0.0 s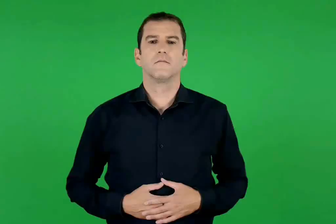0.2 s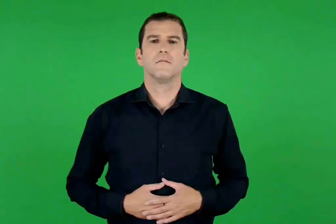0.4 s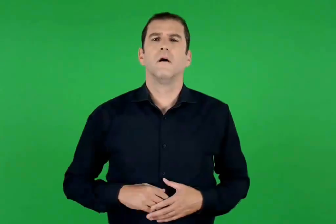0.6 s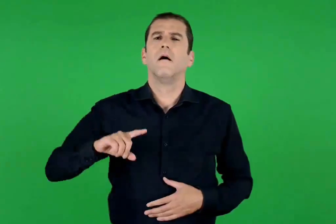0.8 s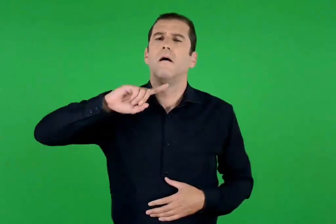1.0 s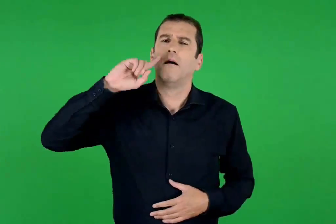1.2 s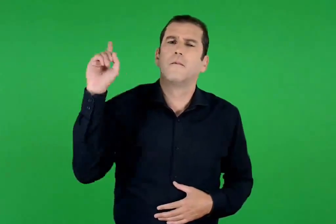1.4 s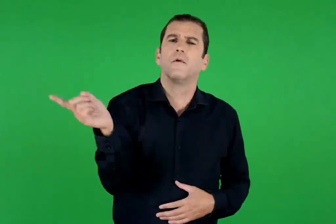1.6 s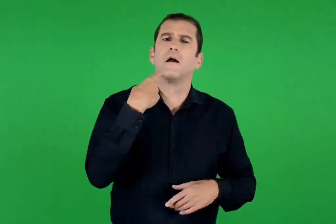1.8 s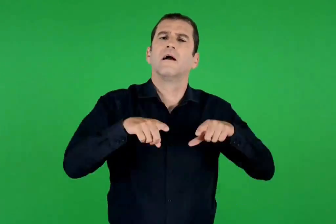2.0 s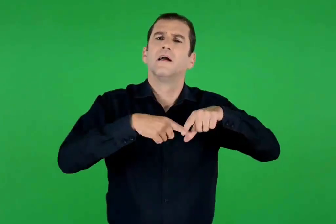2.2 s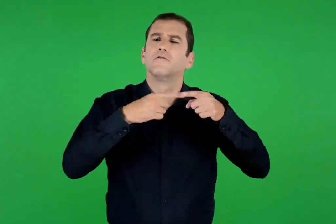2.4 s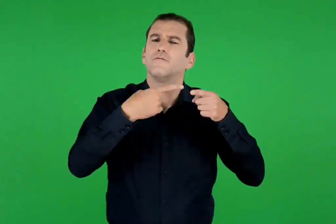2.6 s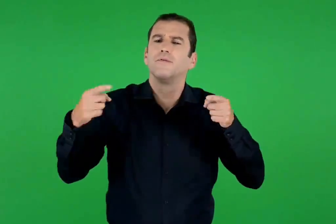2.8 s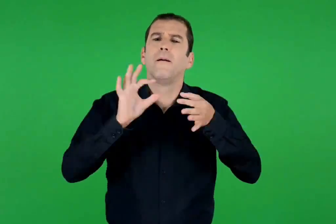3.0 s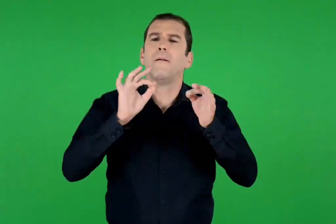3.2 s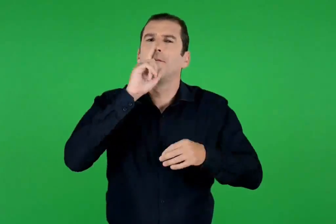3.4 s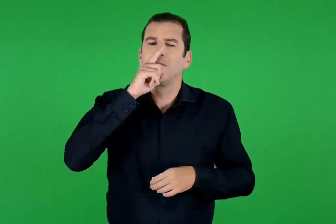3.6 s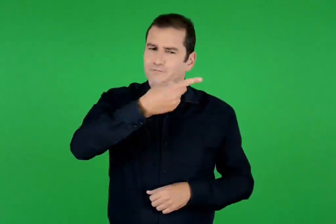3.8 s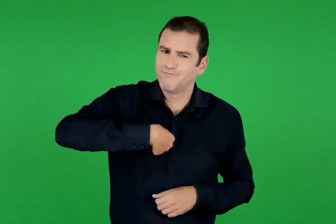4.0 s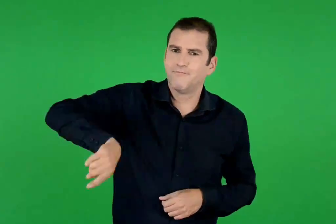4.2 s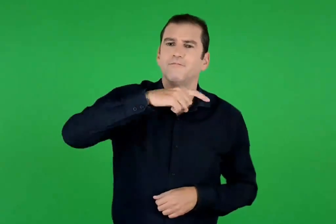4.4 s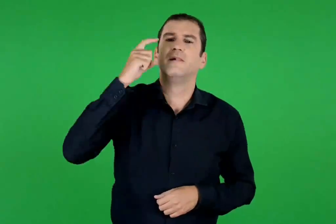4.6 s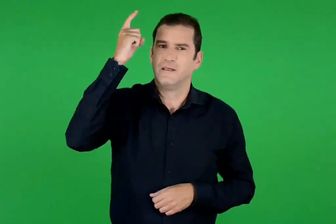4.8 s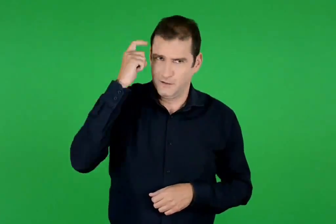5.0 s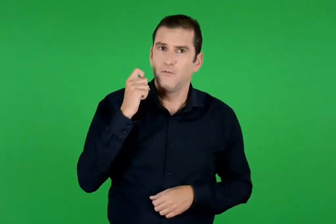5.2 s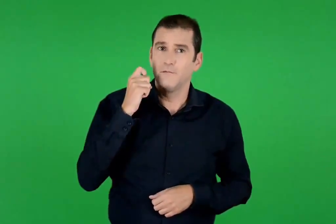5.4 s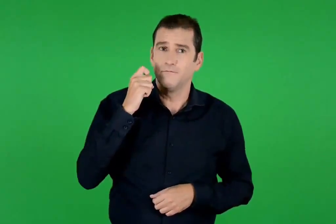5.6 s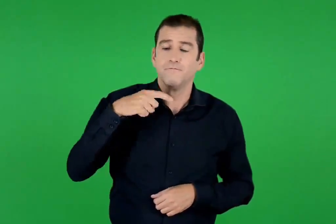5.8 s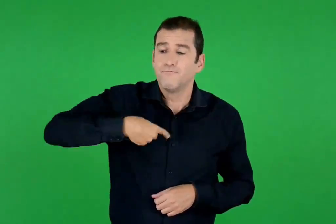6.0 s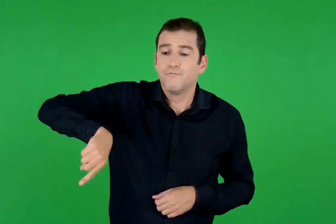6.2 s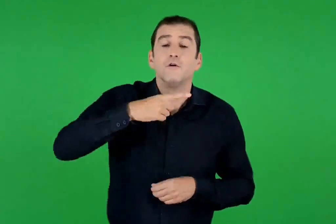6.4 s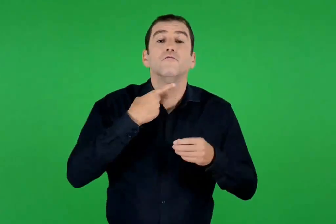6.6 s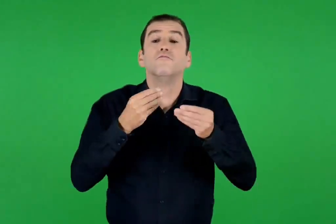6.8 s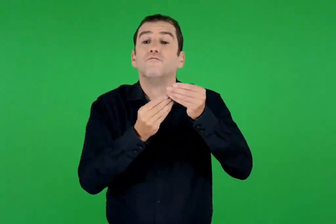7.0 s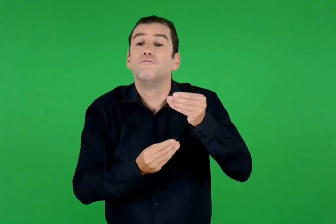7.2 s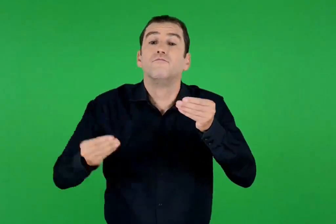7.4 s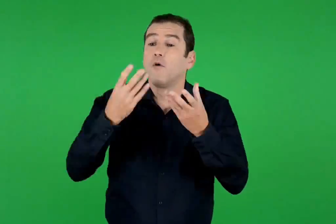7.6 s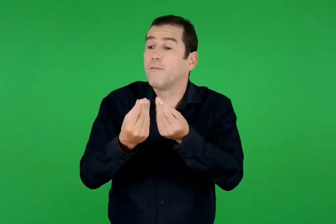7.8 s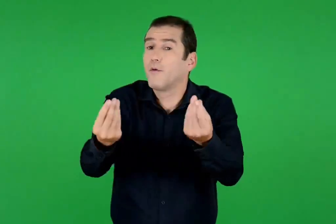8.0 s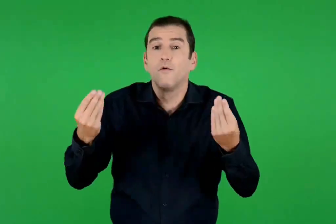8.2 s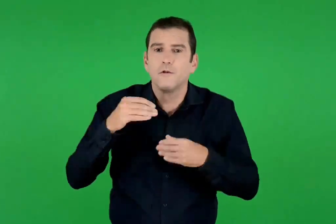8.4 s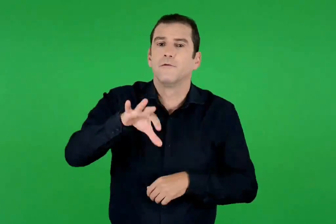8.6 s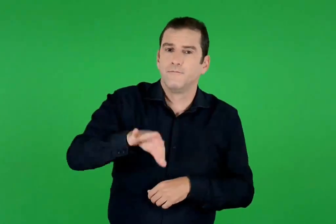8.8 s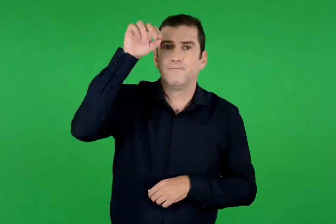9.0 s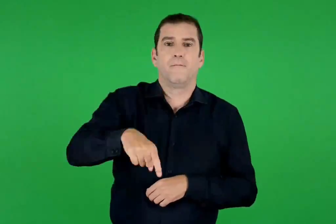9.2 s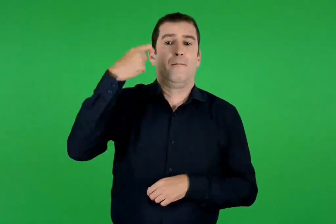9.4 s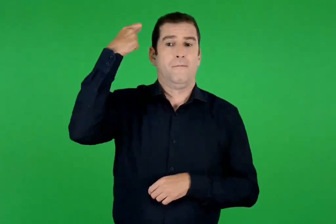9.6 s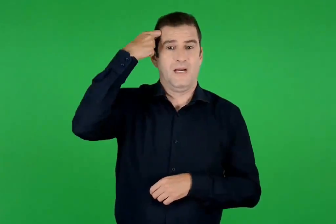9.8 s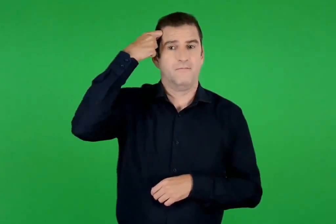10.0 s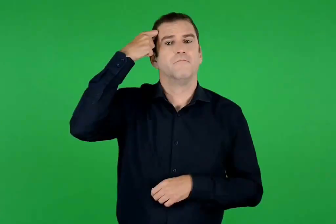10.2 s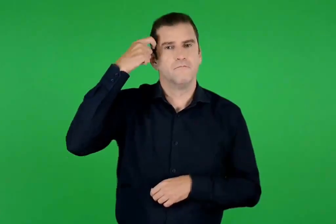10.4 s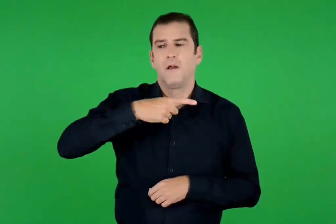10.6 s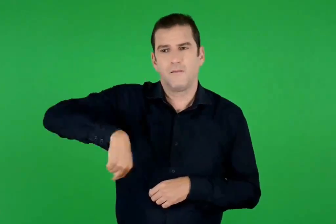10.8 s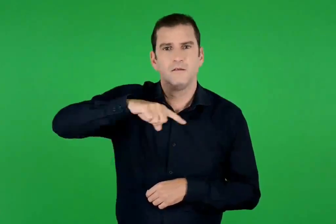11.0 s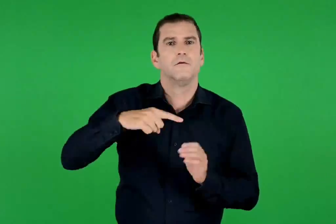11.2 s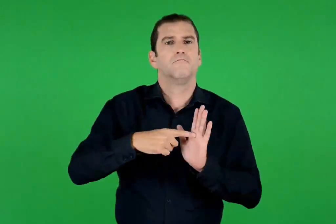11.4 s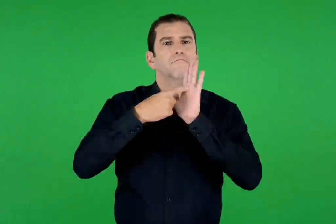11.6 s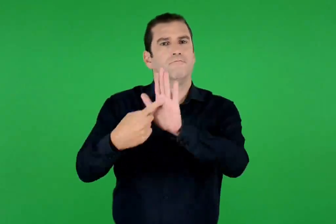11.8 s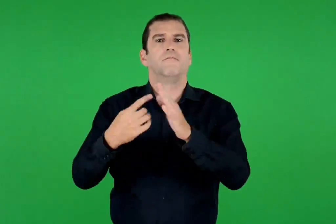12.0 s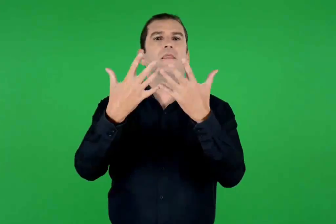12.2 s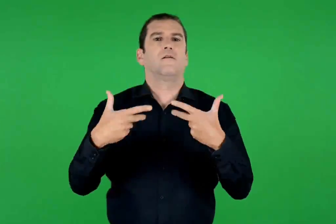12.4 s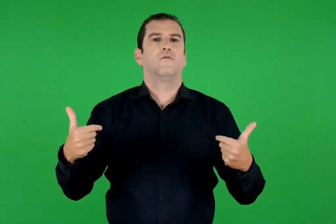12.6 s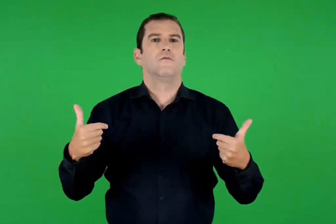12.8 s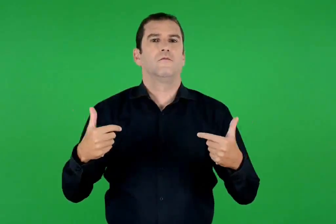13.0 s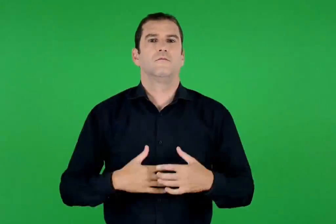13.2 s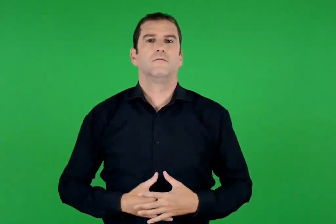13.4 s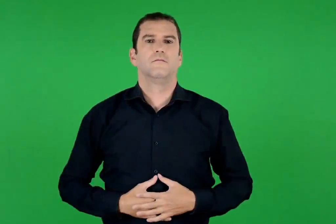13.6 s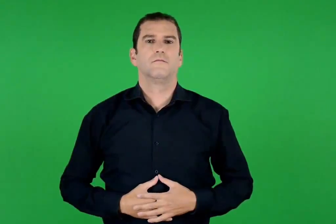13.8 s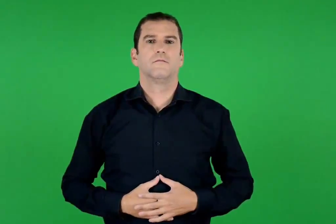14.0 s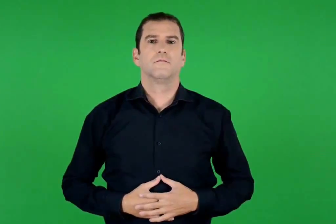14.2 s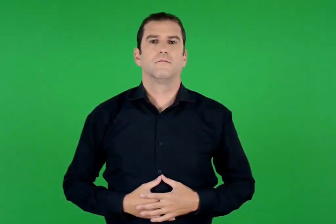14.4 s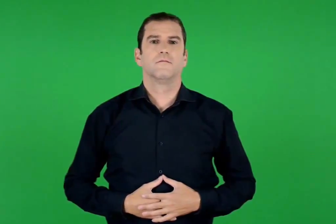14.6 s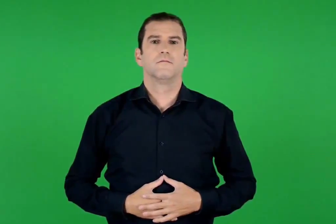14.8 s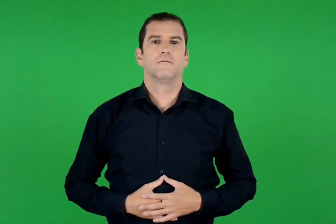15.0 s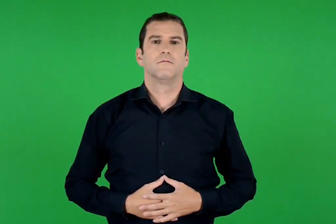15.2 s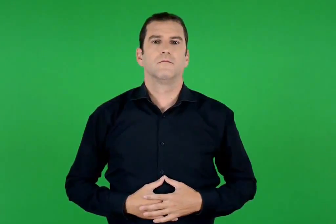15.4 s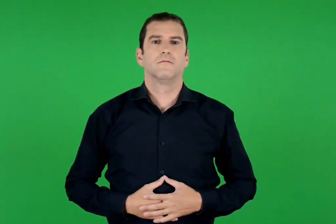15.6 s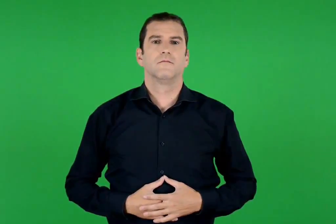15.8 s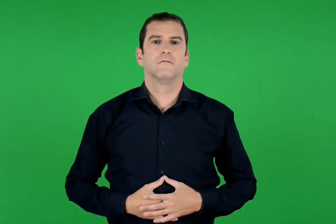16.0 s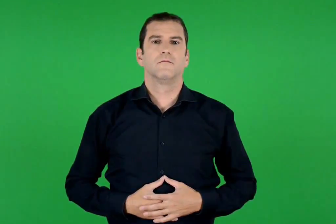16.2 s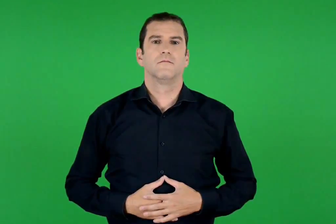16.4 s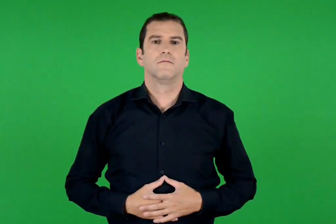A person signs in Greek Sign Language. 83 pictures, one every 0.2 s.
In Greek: από όλα τα χριστουγεννιάτικα παραμύθια που ξέρουμε , επιλέγουμε το αγαπημένο των περισσότερων στην τάξη και το παρουσιάζουμε σαν θεατρική παράσταση
